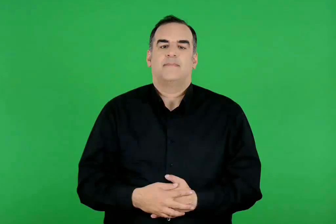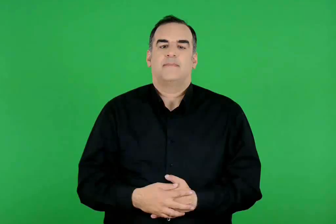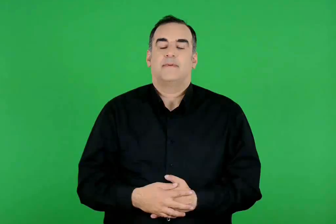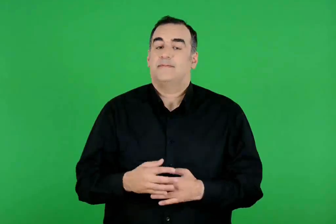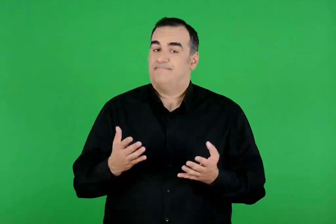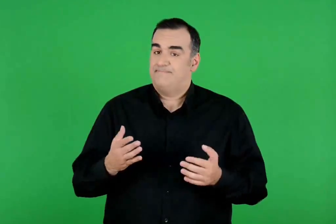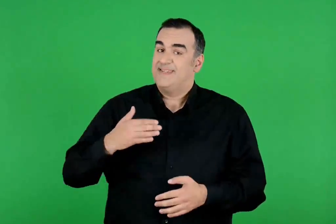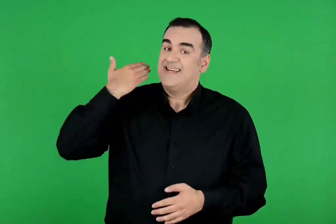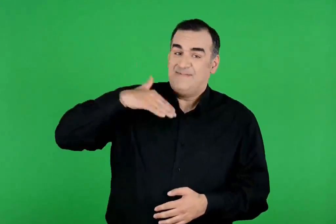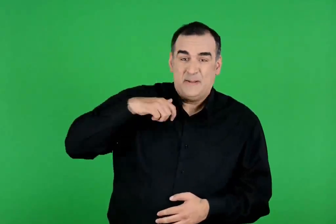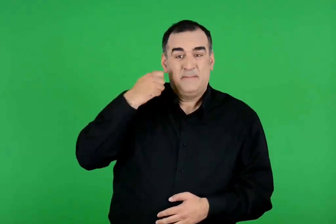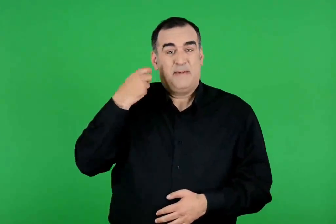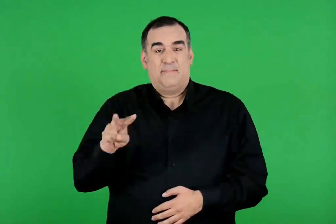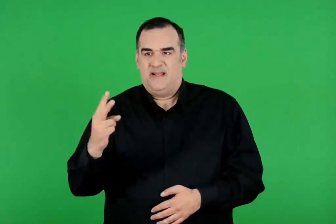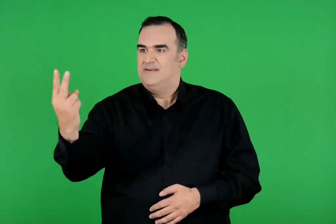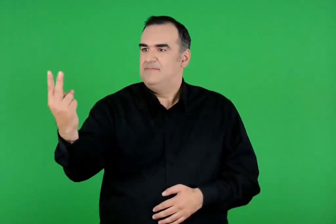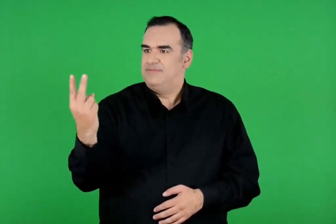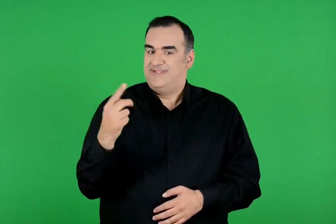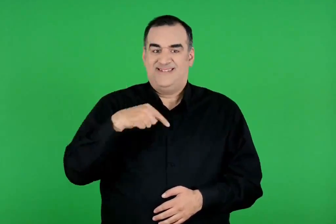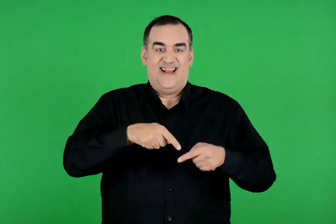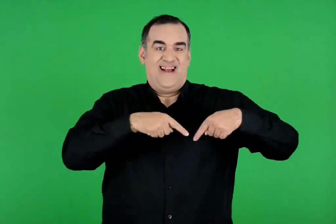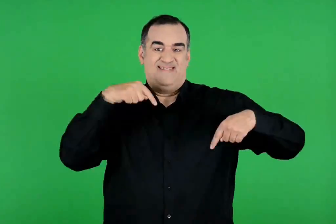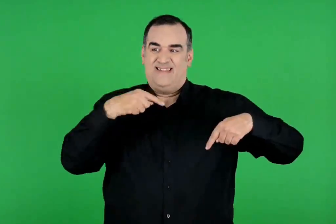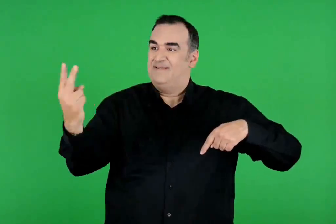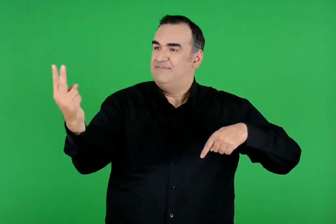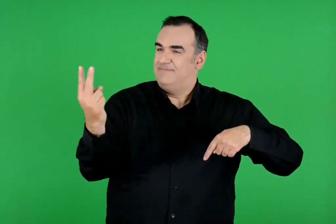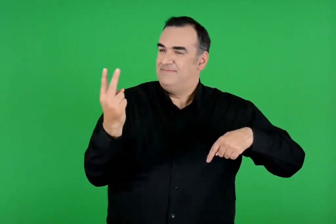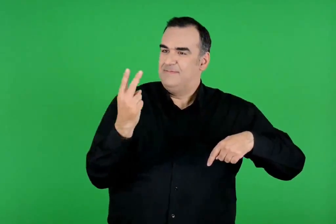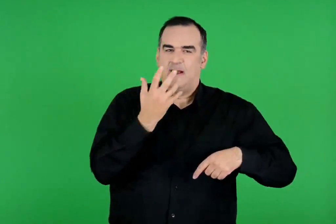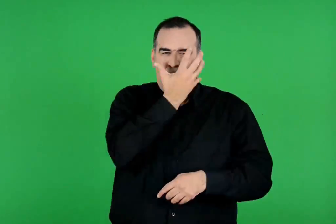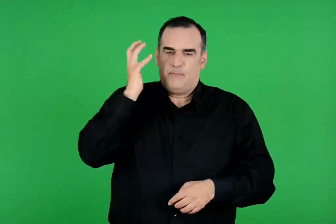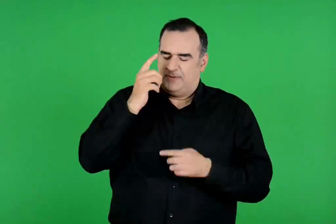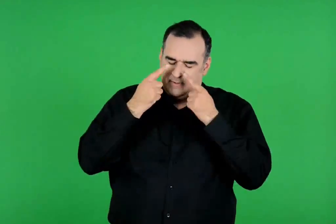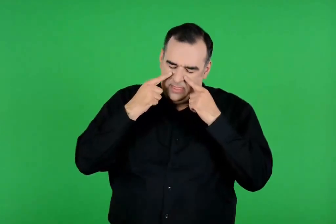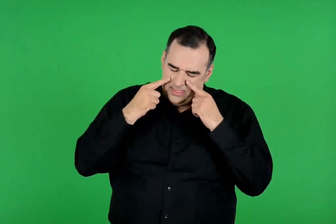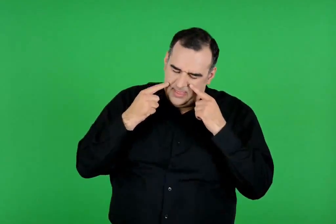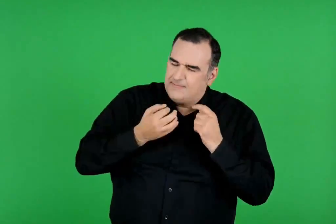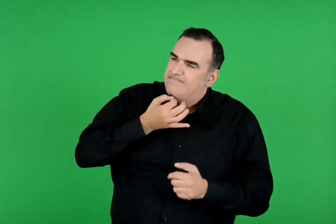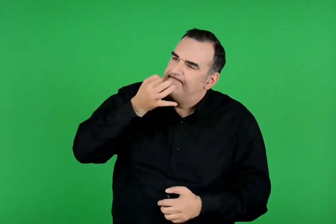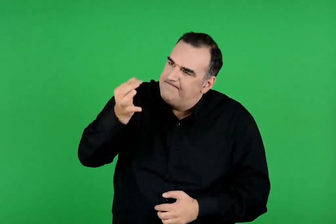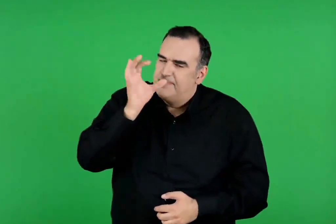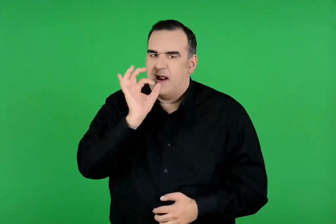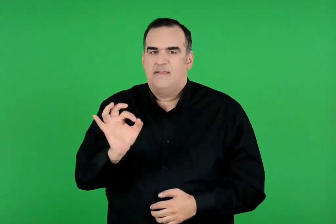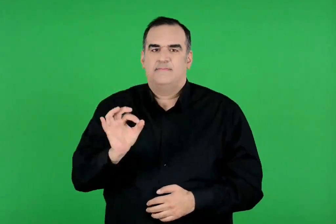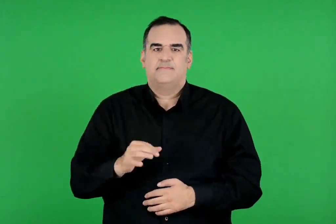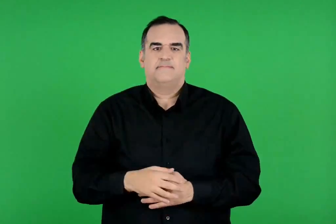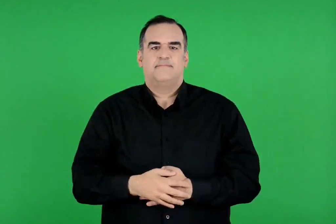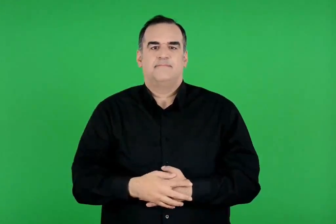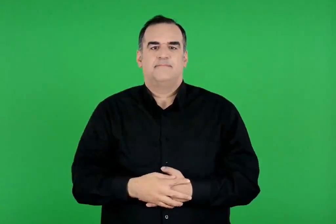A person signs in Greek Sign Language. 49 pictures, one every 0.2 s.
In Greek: όταν η ιφιγένεια κι η μητέρα της έφτασαν στην αυλίδα , με δάκρυα στα μάτια ο αγαμέμνονας τους είπε την αλήθεια
